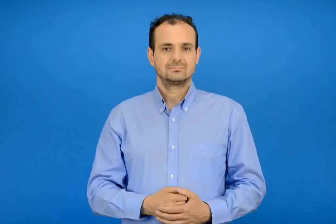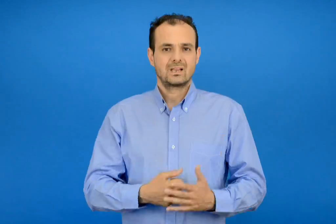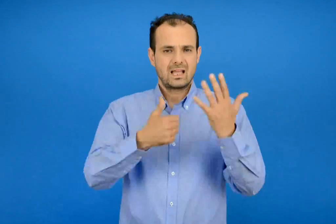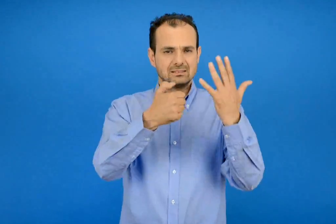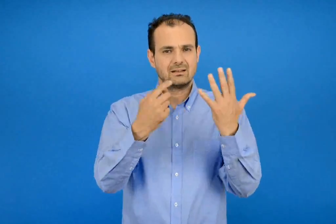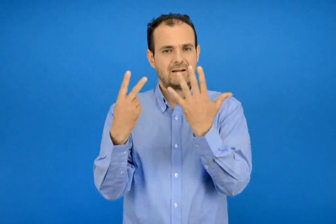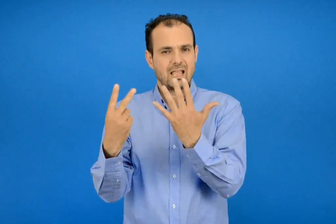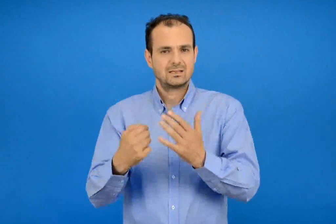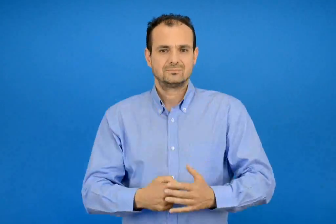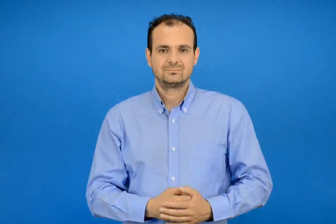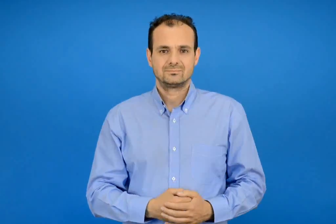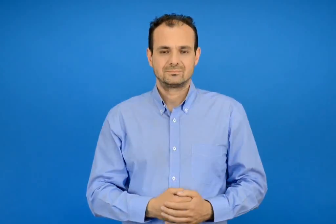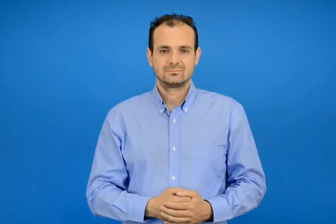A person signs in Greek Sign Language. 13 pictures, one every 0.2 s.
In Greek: εξήντα εφτά
